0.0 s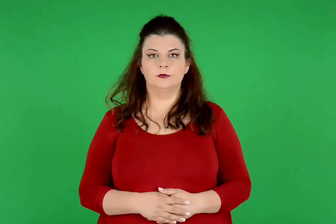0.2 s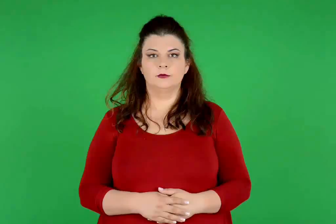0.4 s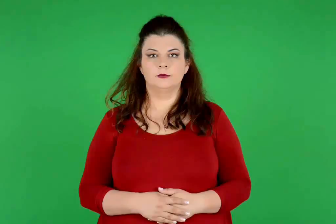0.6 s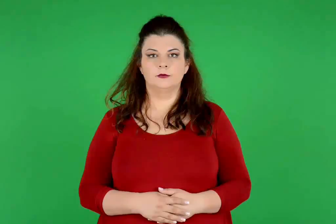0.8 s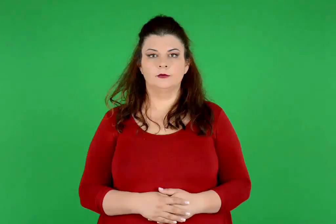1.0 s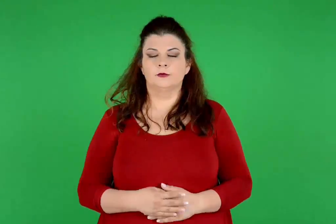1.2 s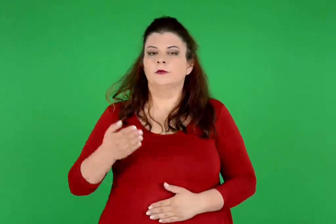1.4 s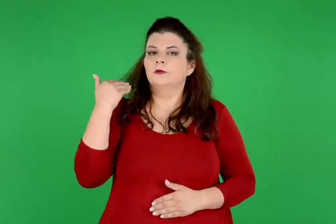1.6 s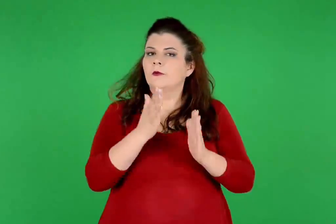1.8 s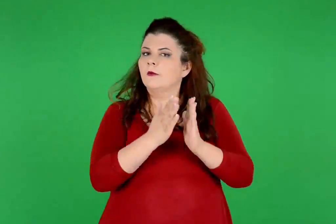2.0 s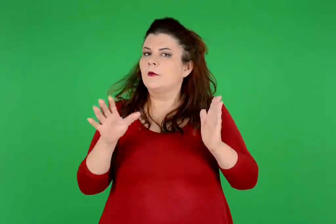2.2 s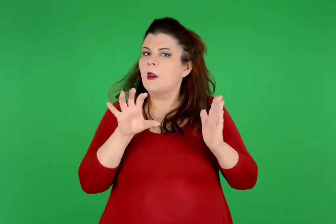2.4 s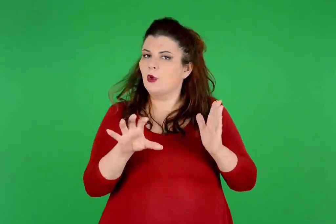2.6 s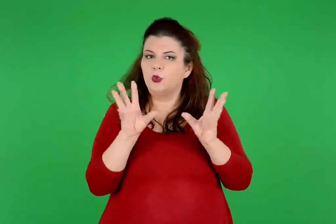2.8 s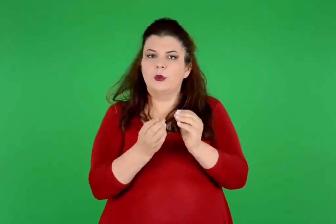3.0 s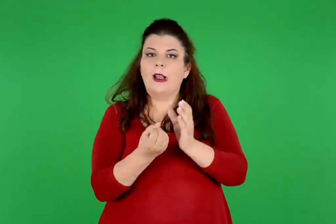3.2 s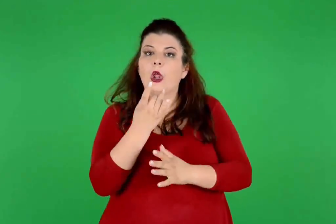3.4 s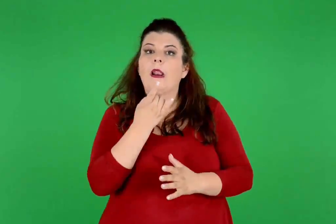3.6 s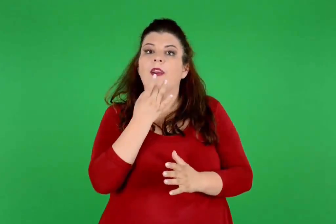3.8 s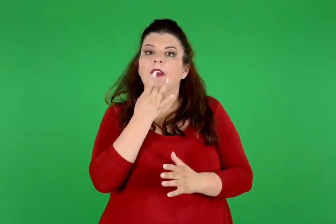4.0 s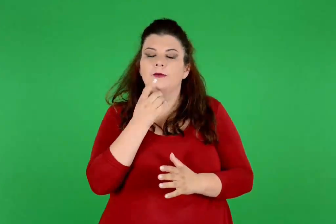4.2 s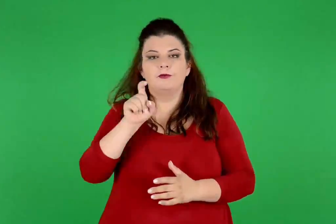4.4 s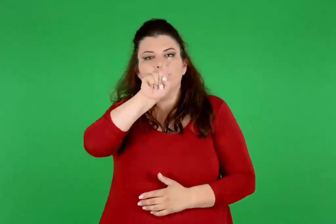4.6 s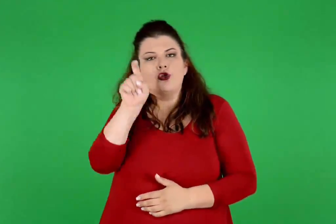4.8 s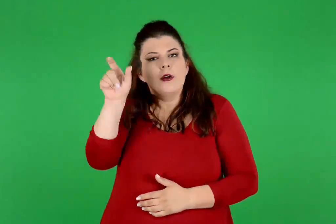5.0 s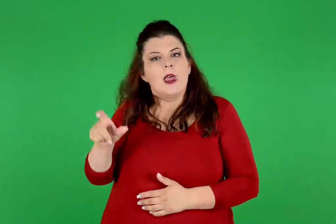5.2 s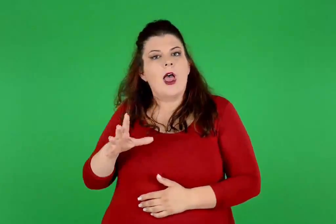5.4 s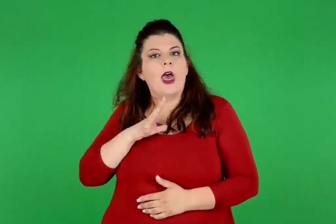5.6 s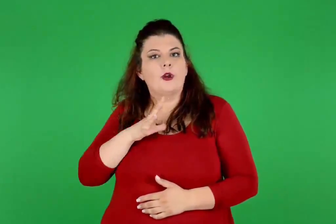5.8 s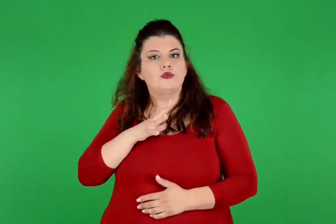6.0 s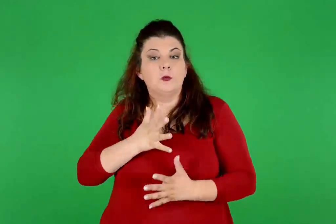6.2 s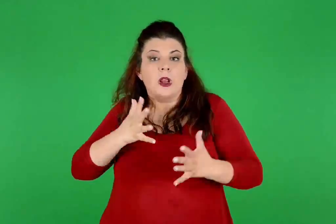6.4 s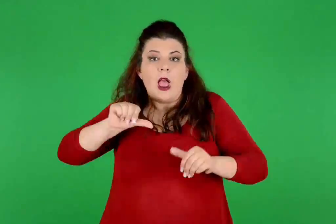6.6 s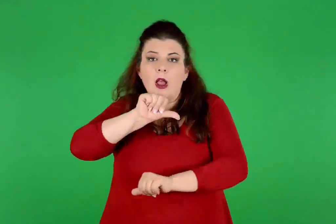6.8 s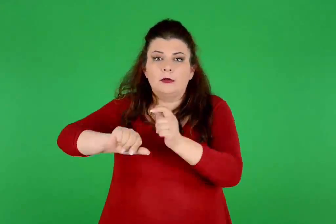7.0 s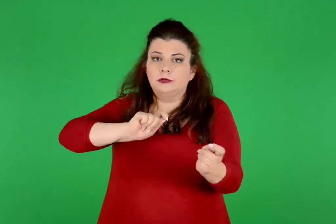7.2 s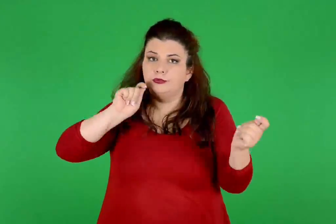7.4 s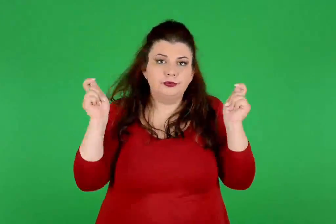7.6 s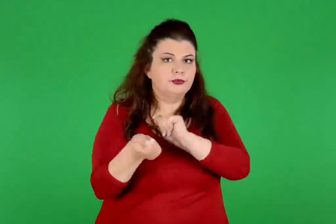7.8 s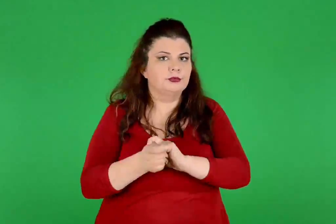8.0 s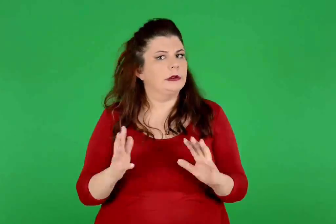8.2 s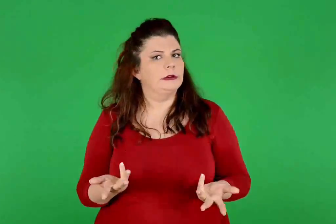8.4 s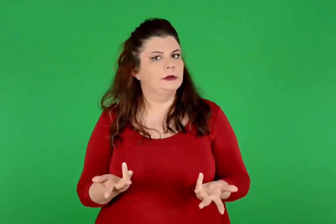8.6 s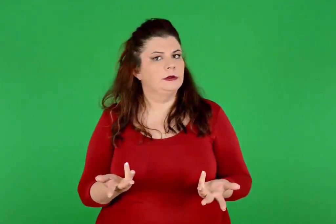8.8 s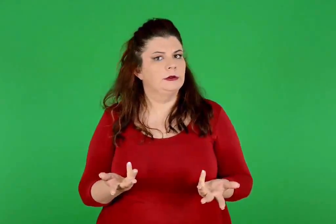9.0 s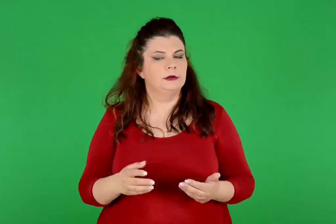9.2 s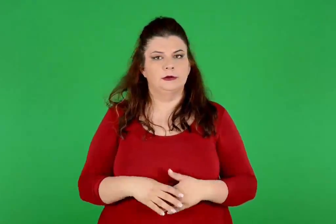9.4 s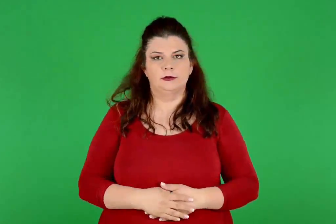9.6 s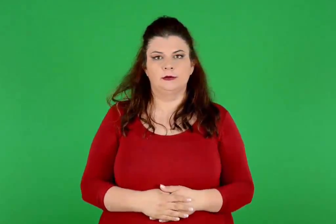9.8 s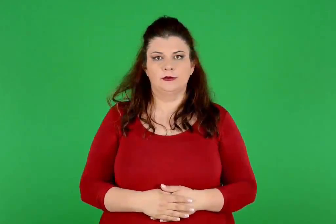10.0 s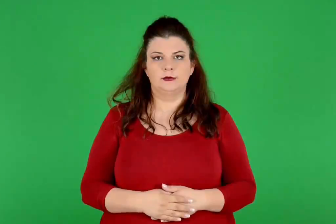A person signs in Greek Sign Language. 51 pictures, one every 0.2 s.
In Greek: ποια ήταν η μεγάλη αλλαγή που έγινε στη ζωή του ανθρώπου κατά τη νεολιθική εποχή ;
